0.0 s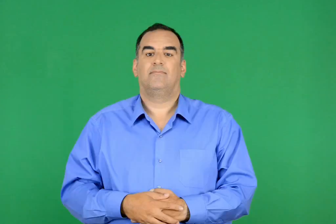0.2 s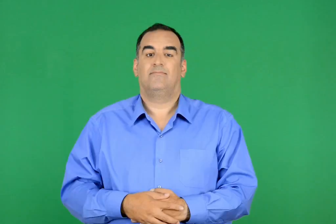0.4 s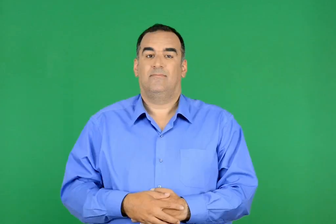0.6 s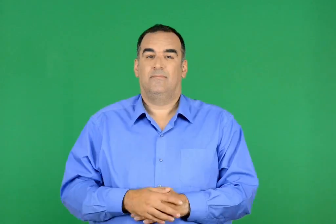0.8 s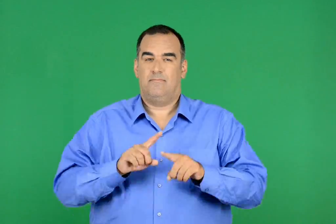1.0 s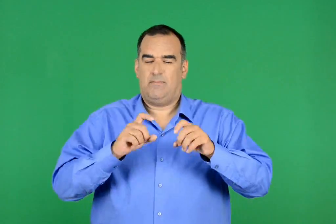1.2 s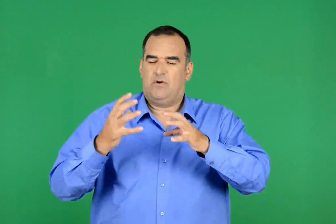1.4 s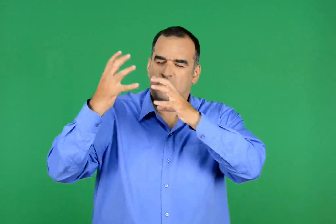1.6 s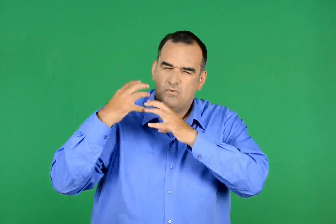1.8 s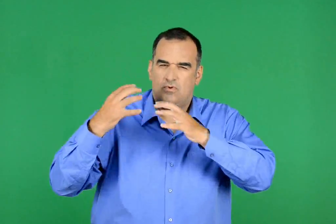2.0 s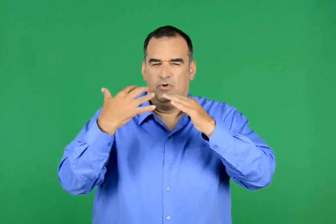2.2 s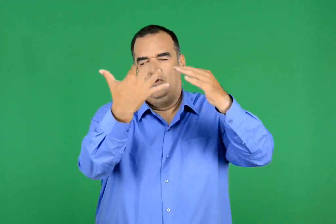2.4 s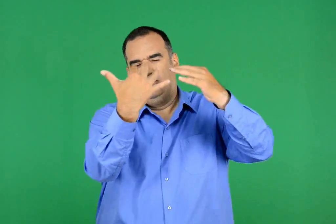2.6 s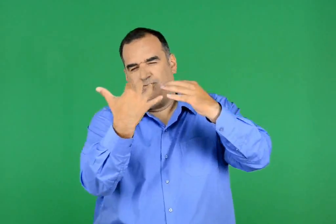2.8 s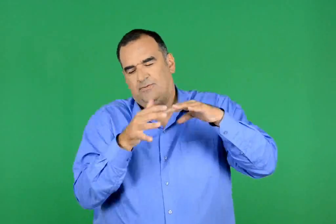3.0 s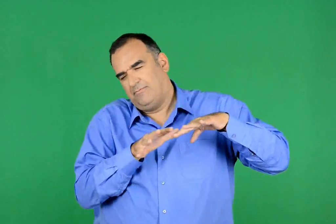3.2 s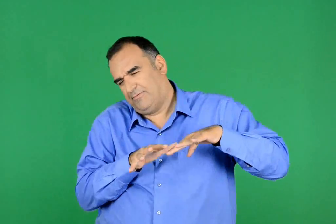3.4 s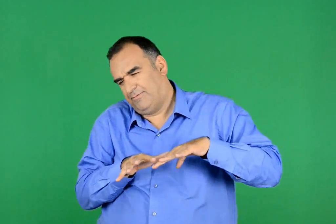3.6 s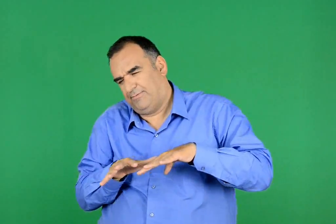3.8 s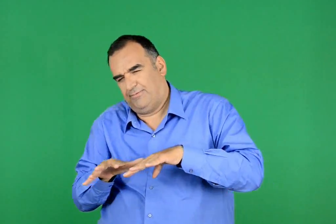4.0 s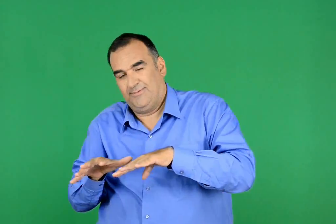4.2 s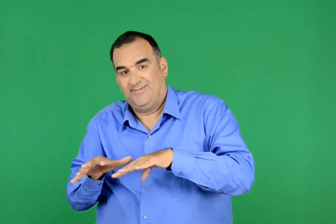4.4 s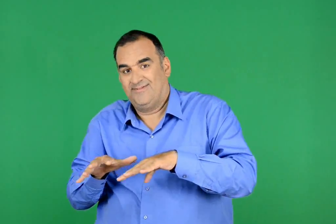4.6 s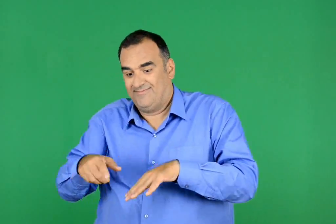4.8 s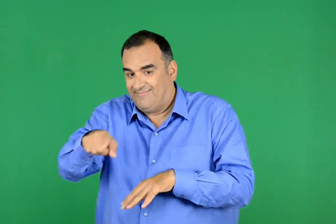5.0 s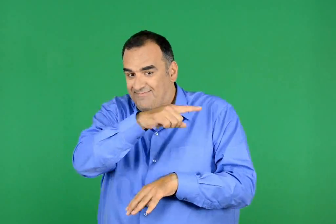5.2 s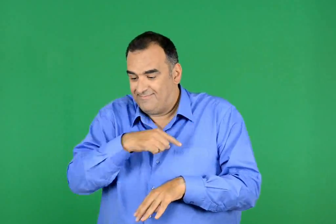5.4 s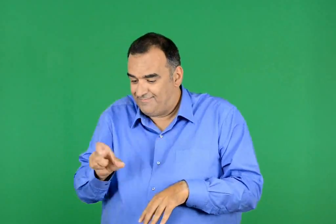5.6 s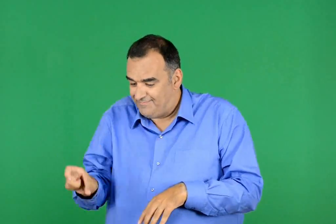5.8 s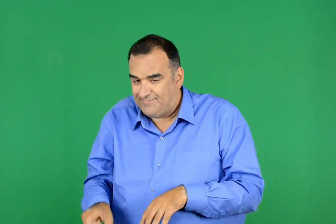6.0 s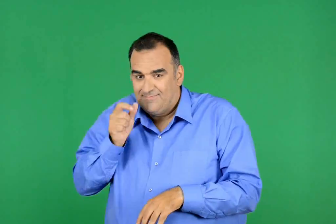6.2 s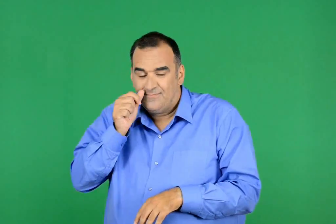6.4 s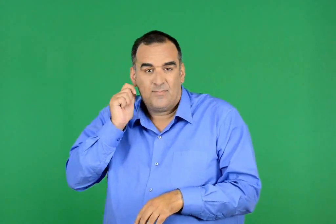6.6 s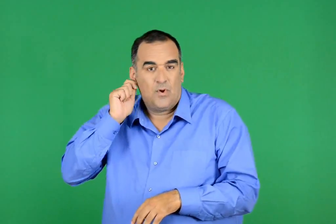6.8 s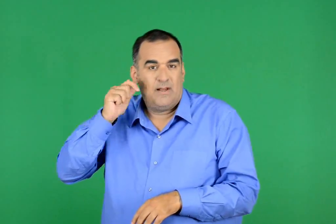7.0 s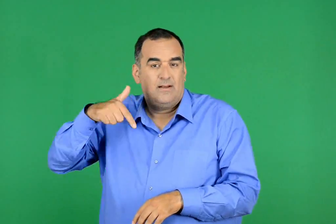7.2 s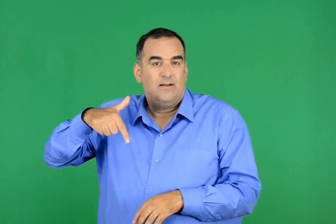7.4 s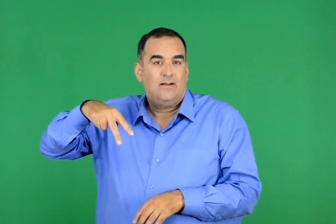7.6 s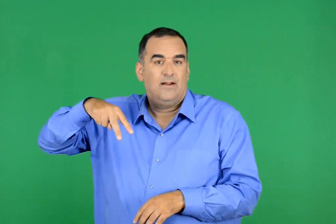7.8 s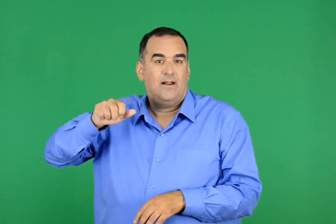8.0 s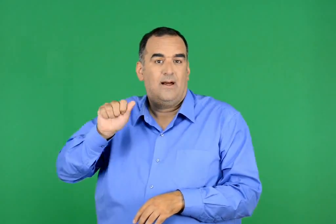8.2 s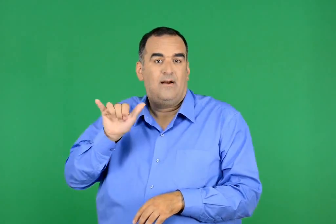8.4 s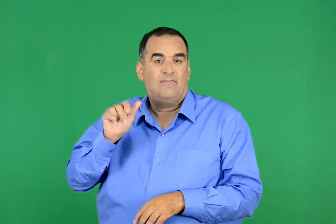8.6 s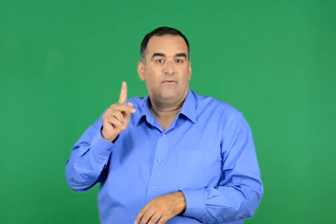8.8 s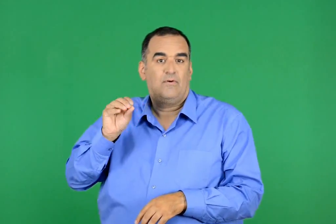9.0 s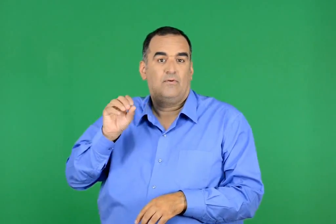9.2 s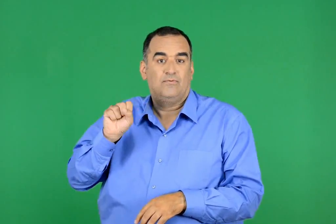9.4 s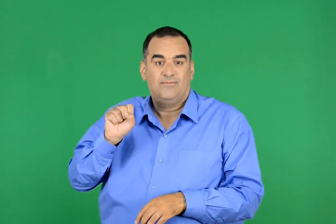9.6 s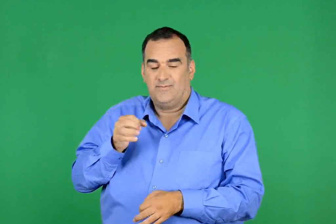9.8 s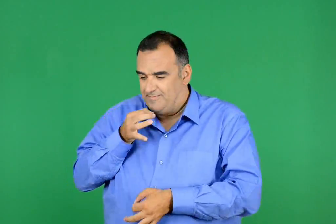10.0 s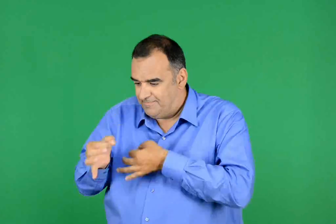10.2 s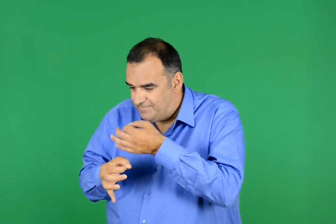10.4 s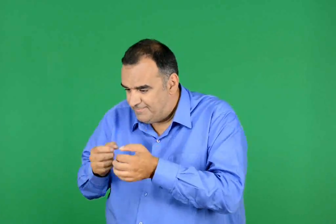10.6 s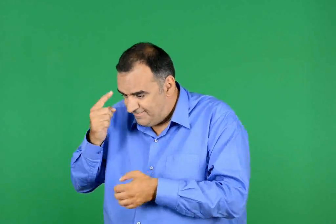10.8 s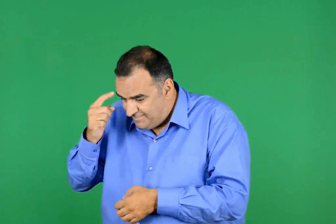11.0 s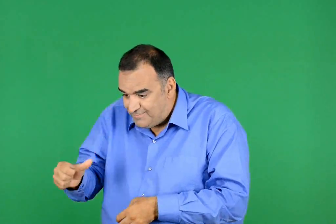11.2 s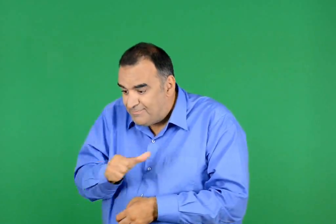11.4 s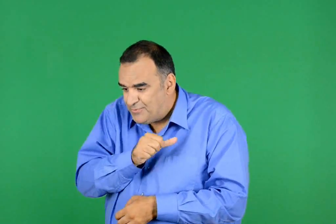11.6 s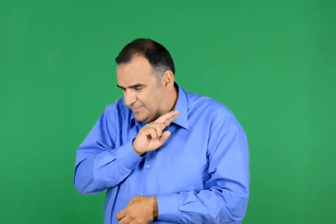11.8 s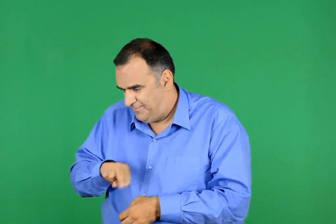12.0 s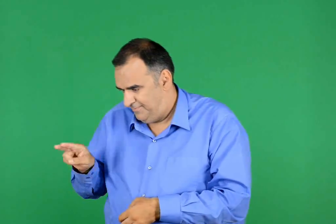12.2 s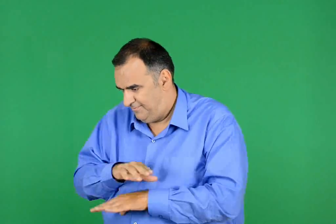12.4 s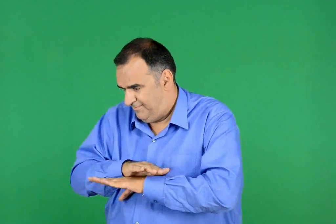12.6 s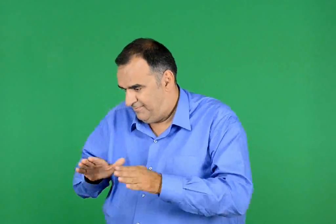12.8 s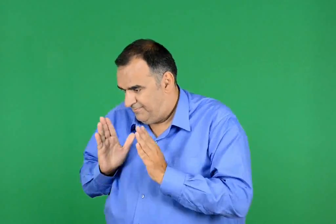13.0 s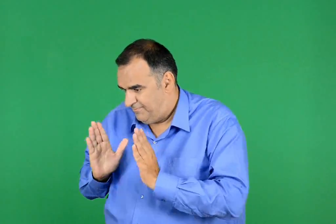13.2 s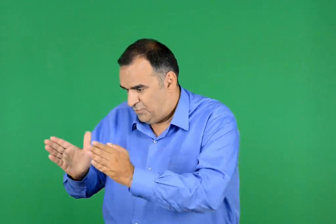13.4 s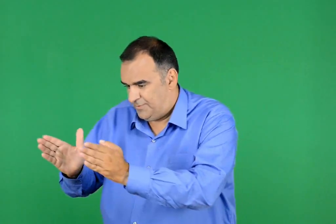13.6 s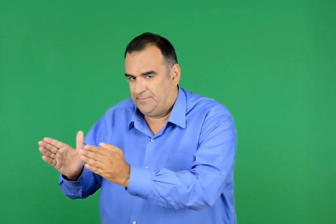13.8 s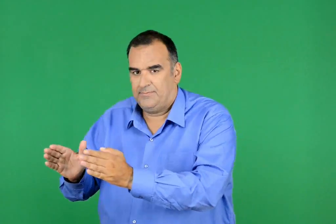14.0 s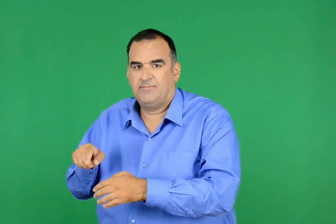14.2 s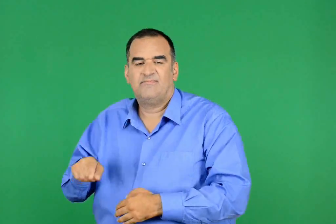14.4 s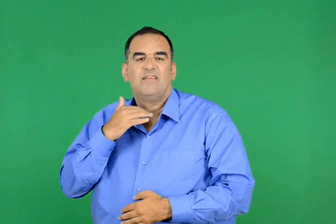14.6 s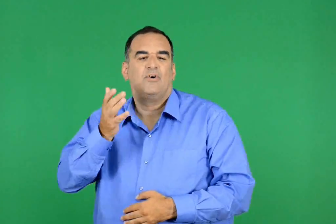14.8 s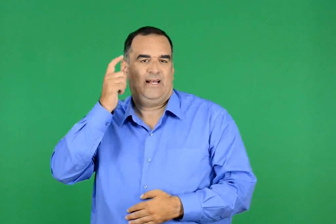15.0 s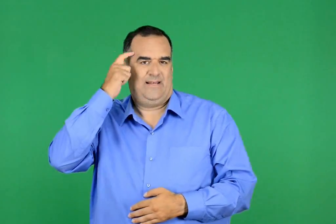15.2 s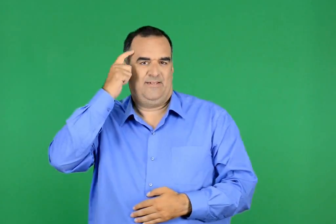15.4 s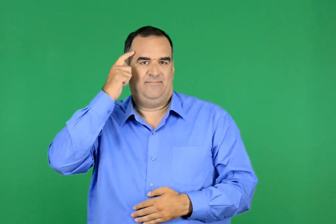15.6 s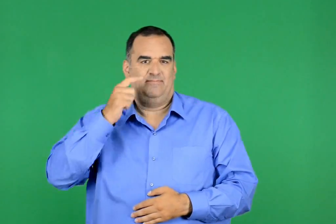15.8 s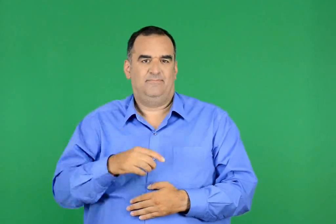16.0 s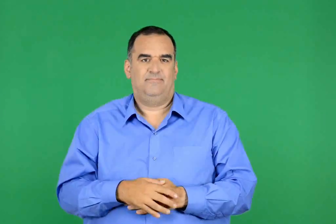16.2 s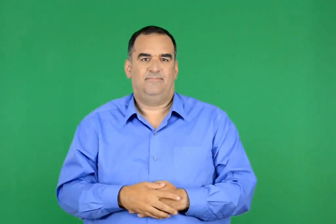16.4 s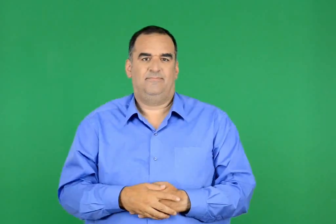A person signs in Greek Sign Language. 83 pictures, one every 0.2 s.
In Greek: όταν έφευγαν φορτωμένοι όλα τους τα πράγματα , κανένας δεν μπορούσε να πείσει το γλαύκο πως δε θα γύριζε σύντομα πίσω
